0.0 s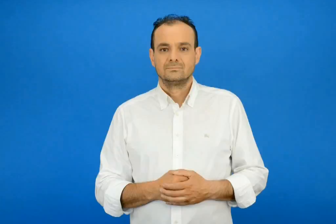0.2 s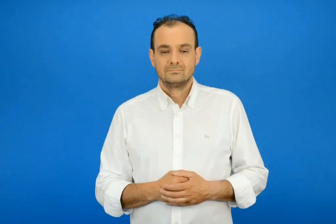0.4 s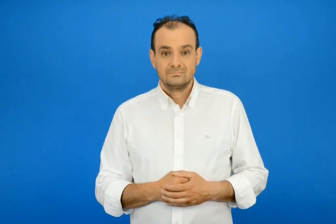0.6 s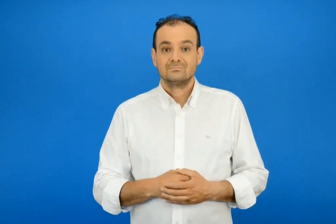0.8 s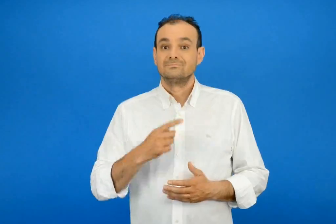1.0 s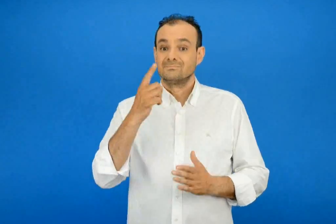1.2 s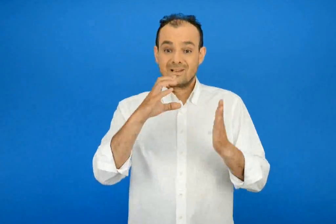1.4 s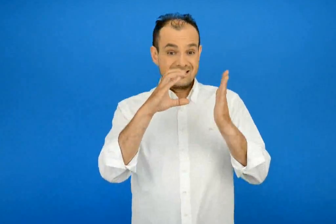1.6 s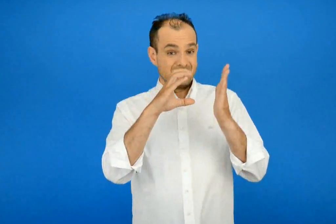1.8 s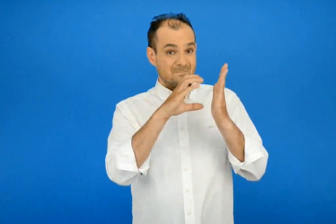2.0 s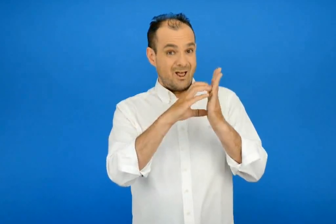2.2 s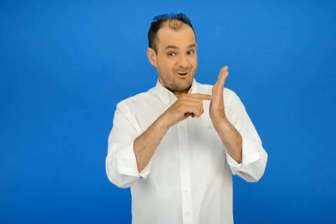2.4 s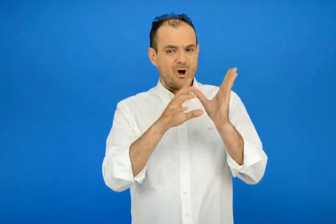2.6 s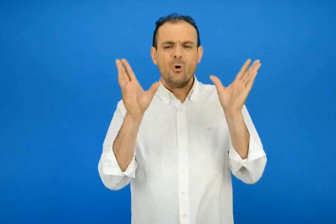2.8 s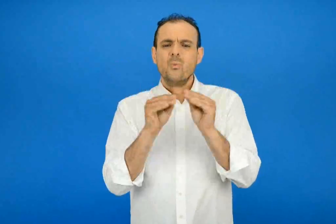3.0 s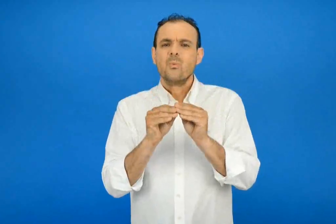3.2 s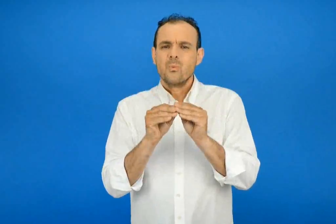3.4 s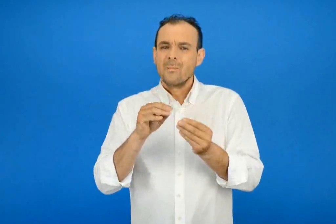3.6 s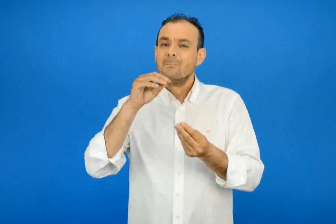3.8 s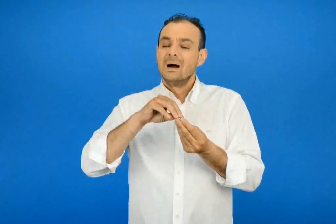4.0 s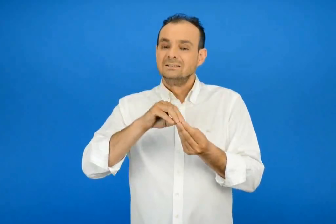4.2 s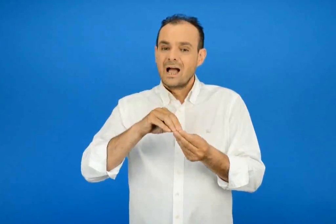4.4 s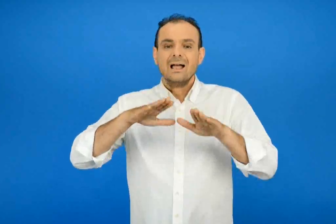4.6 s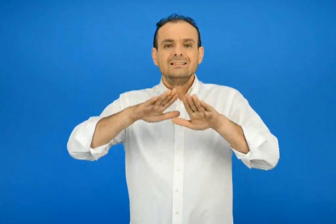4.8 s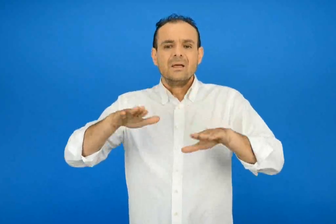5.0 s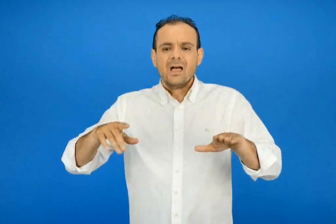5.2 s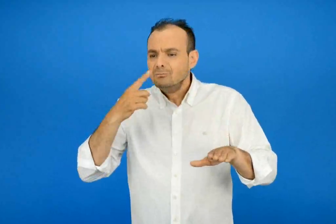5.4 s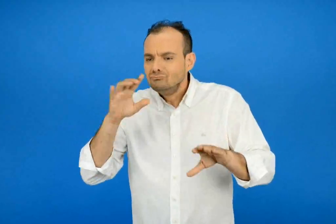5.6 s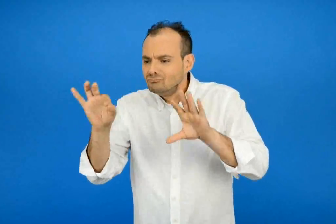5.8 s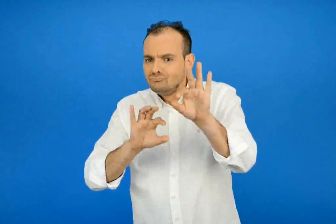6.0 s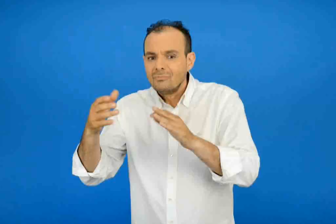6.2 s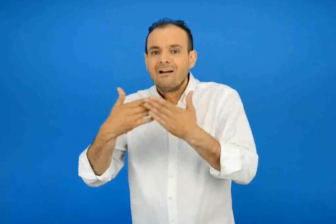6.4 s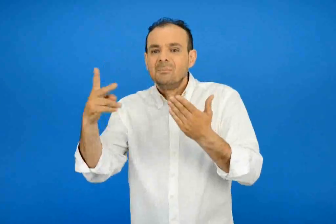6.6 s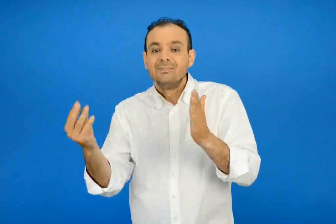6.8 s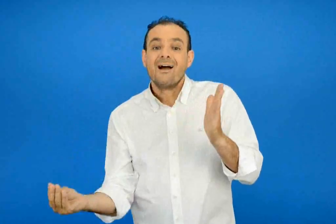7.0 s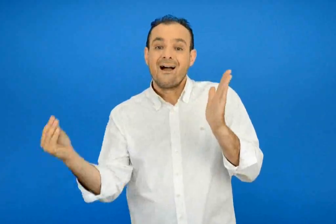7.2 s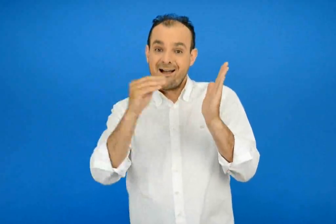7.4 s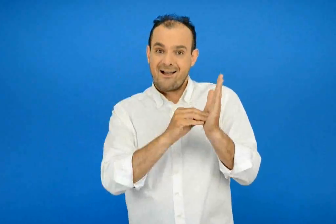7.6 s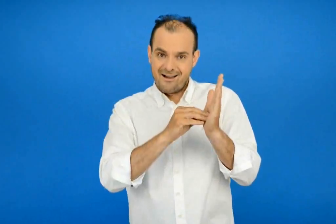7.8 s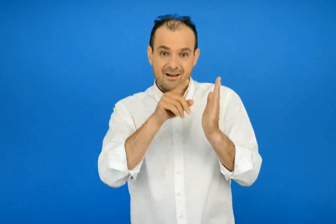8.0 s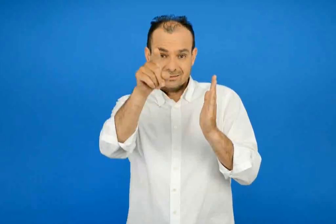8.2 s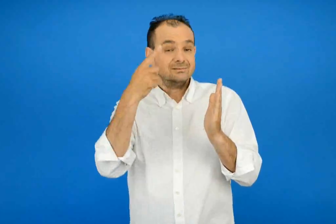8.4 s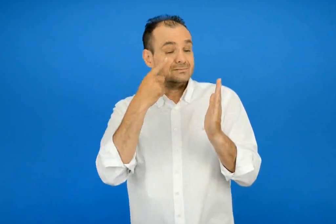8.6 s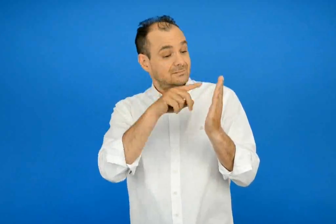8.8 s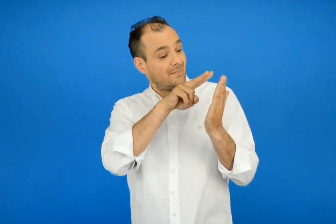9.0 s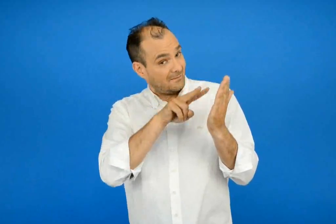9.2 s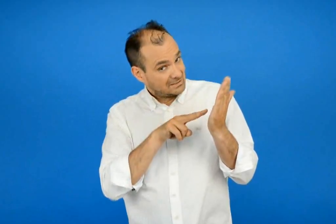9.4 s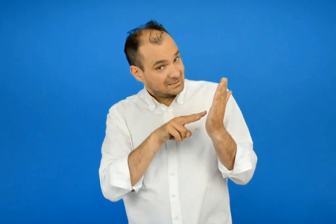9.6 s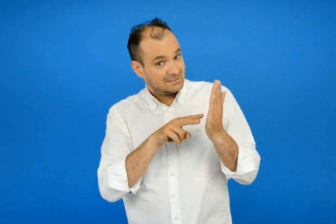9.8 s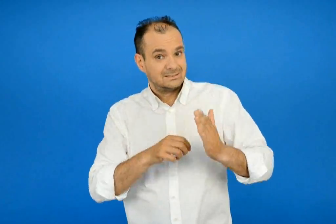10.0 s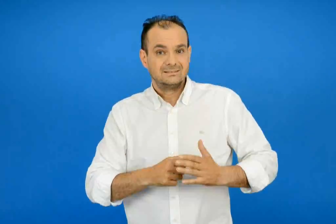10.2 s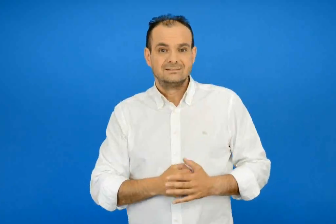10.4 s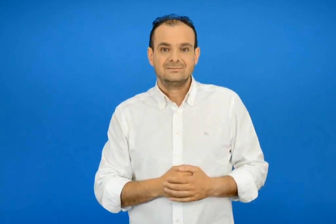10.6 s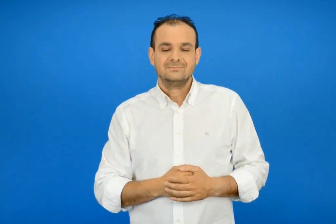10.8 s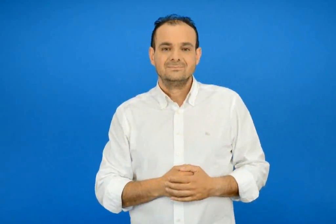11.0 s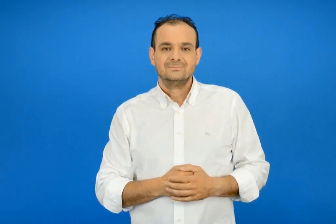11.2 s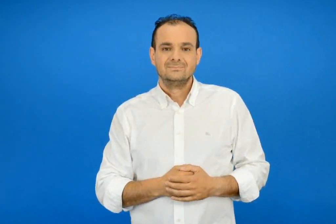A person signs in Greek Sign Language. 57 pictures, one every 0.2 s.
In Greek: διάβασε στη συνέχεια ένα κείμενο για το πάσχα που τα παιδιά διάλεξαν να βάλουν στην εφημερίδα τους
